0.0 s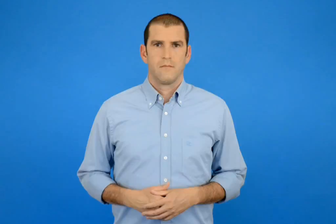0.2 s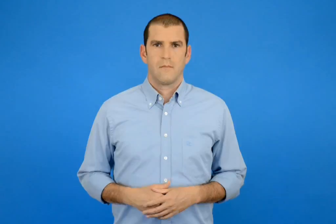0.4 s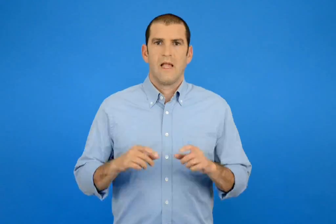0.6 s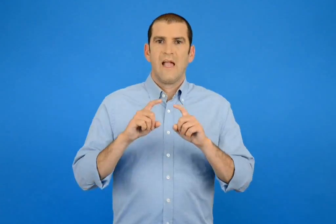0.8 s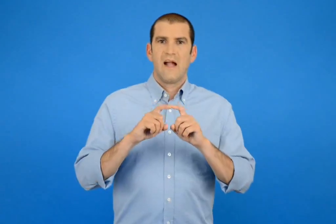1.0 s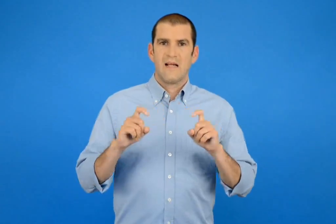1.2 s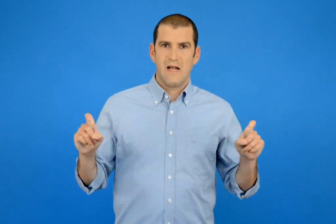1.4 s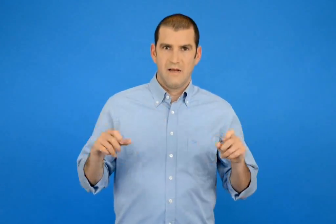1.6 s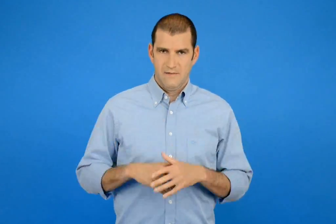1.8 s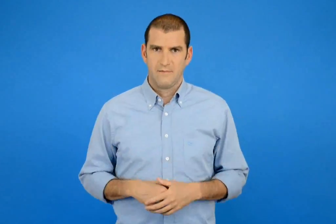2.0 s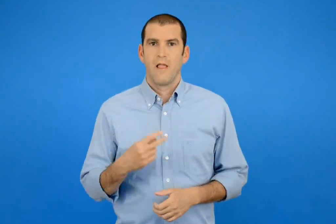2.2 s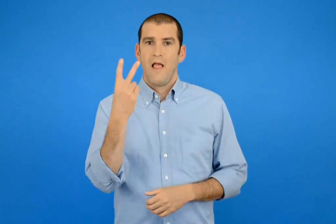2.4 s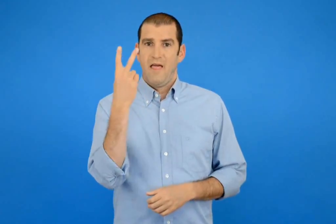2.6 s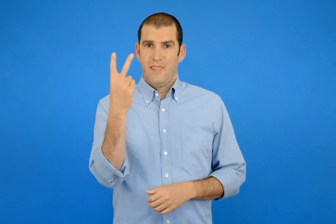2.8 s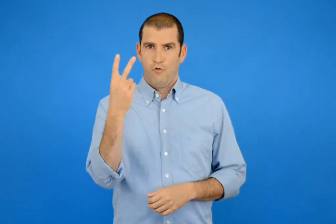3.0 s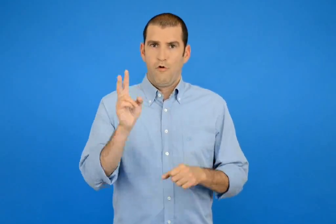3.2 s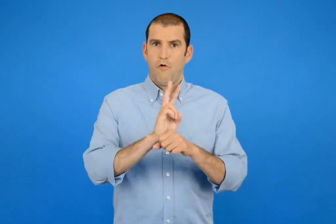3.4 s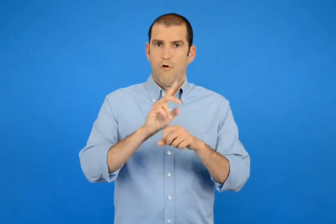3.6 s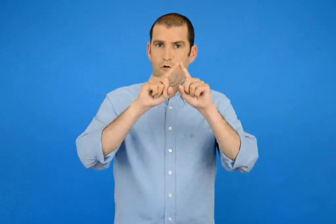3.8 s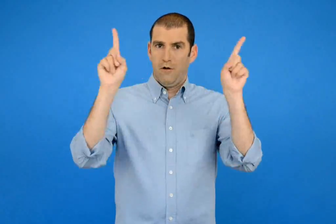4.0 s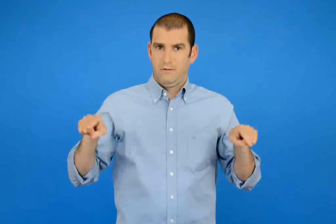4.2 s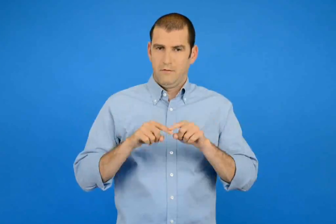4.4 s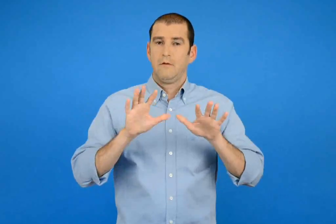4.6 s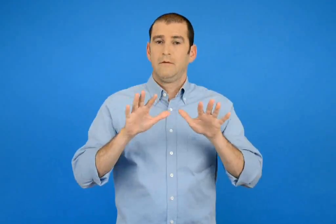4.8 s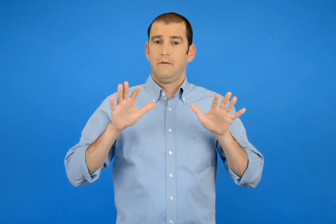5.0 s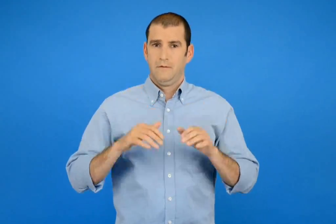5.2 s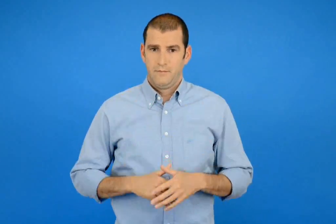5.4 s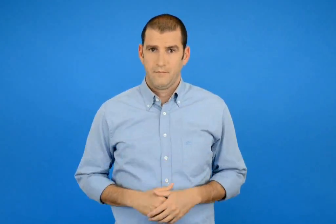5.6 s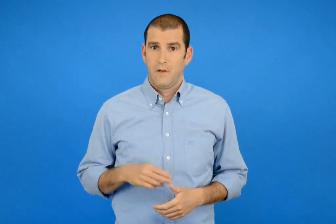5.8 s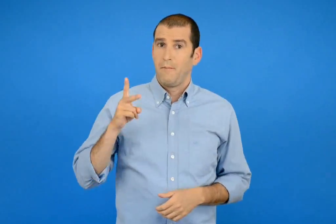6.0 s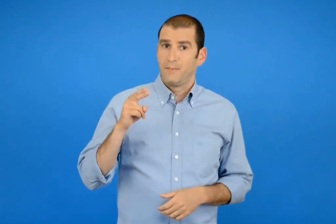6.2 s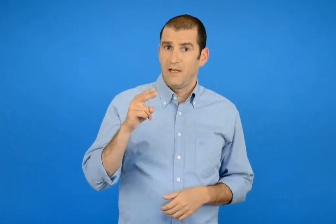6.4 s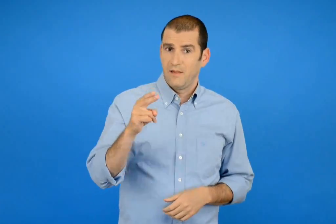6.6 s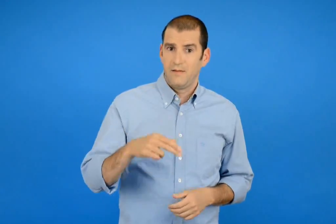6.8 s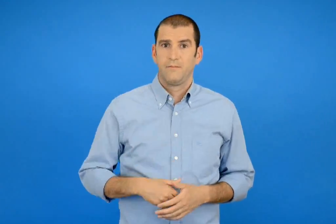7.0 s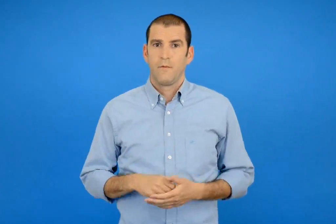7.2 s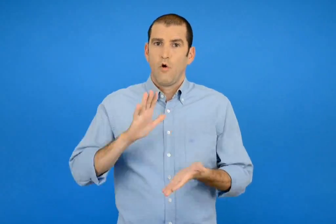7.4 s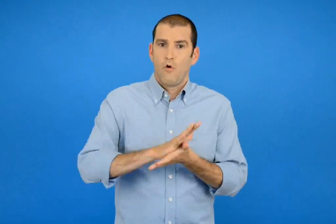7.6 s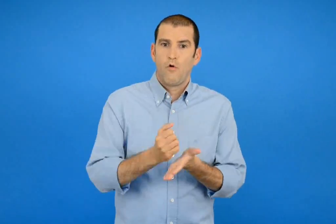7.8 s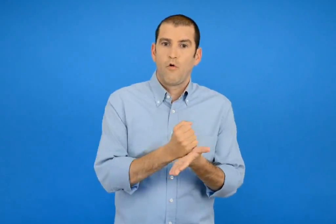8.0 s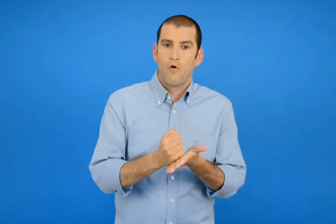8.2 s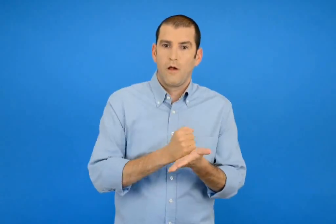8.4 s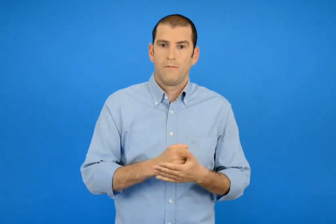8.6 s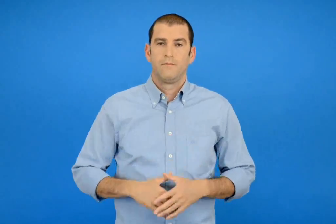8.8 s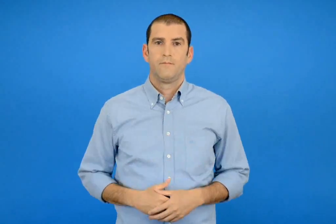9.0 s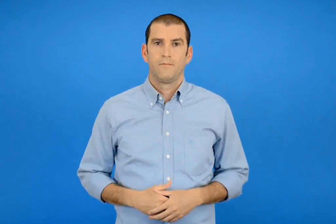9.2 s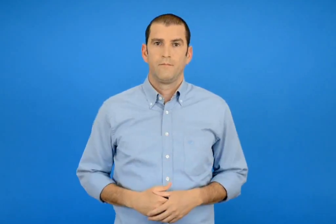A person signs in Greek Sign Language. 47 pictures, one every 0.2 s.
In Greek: υλικά - 2 κόλλες γλασε - ψαλίδι - κόλλα
